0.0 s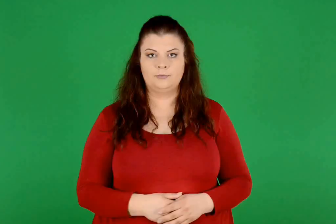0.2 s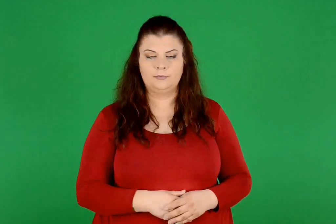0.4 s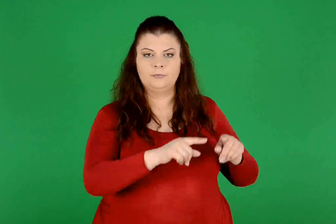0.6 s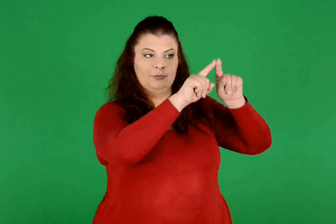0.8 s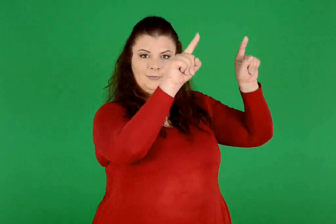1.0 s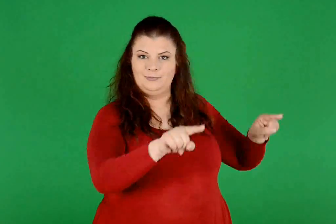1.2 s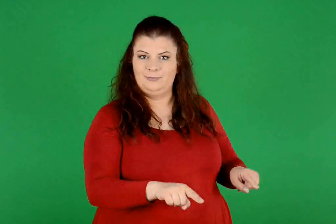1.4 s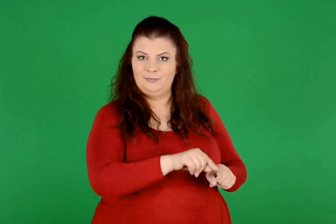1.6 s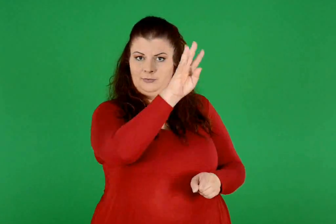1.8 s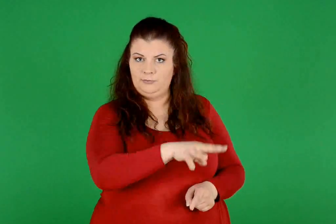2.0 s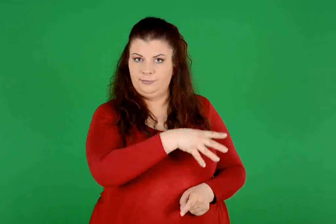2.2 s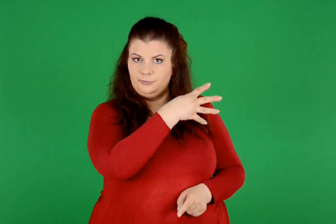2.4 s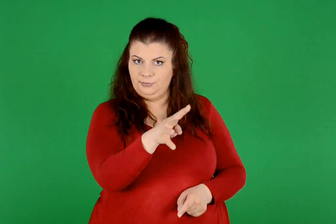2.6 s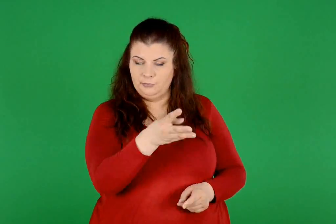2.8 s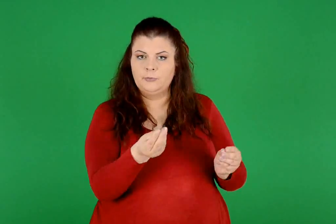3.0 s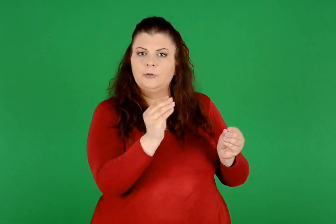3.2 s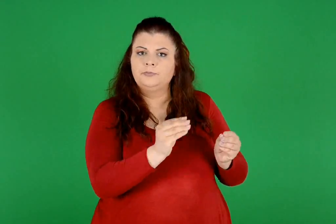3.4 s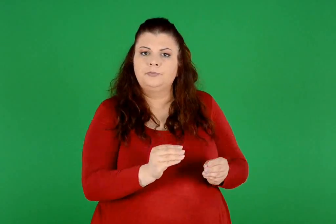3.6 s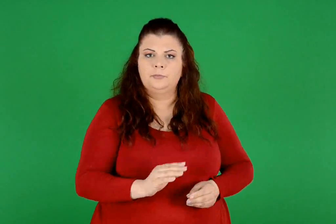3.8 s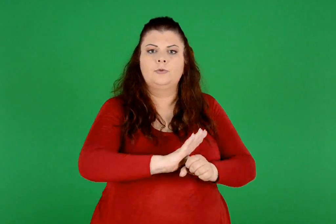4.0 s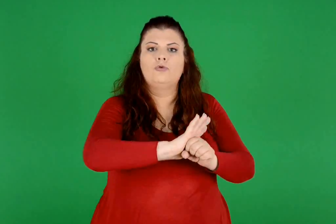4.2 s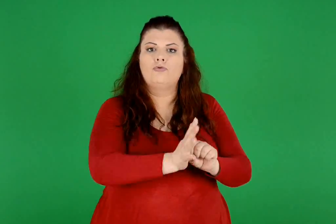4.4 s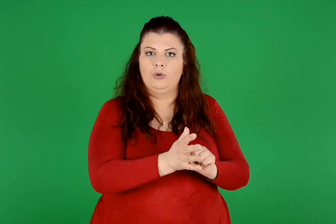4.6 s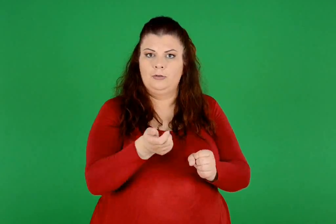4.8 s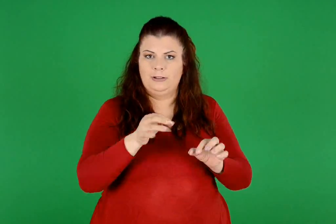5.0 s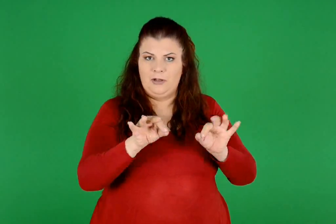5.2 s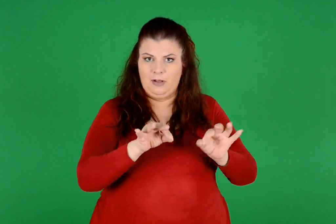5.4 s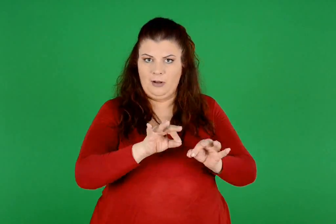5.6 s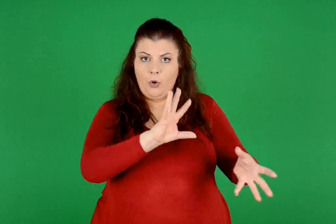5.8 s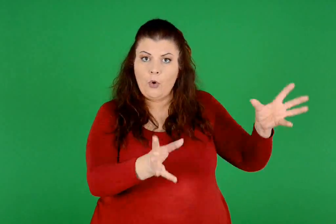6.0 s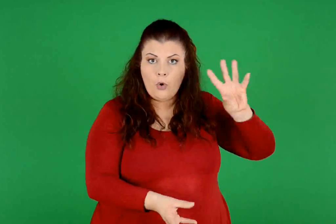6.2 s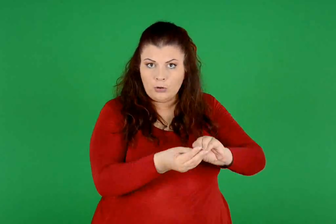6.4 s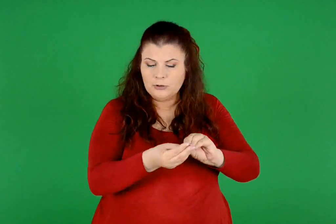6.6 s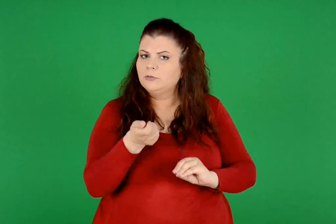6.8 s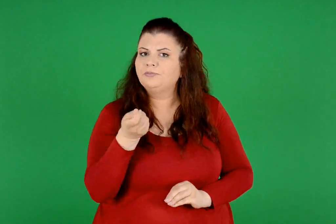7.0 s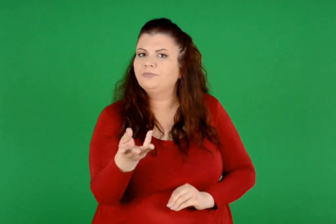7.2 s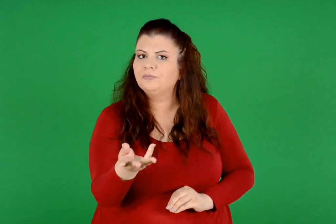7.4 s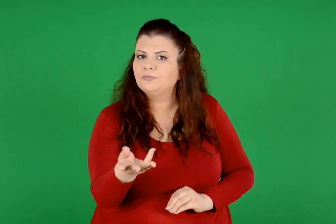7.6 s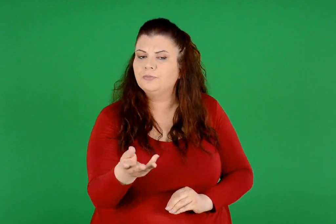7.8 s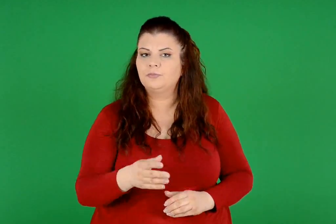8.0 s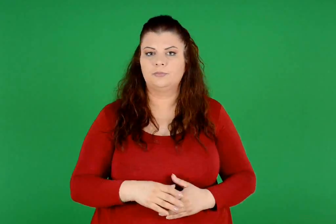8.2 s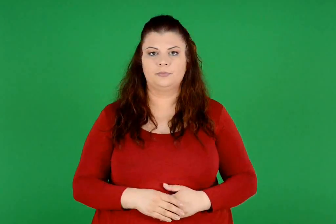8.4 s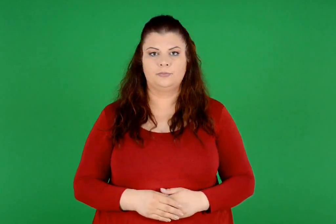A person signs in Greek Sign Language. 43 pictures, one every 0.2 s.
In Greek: πόσα θα είναι όλα τα σχήματα , αν γεμίσουμε τον πίνακα ;
